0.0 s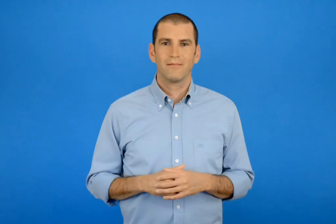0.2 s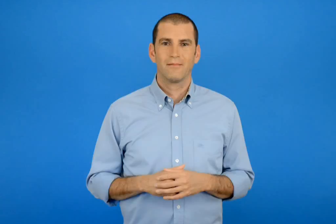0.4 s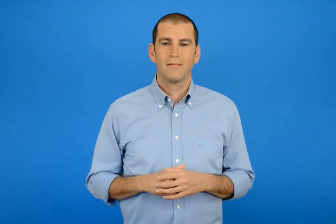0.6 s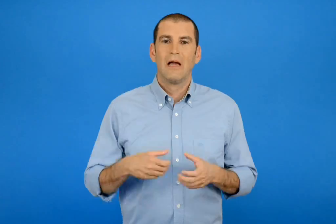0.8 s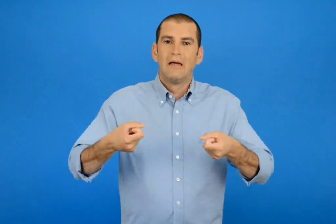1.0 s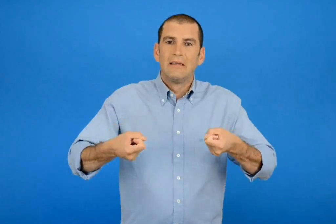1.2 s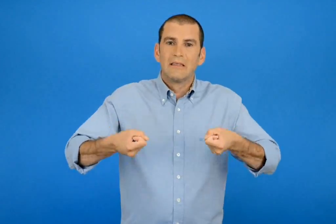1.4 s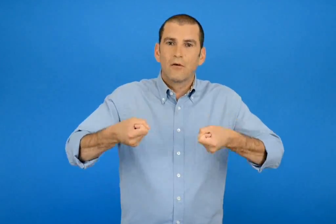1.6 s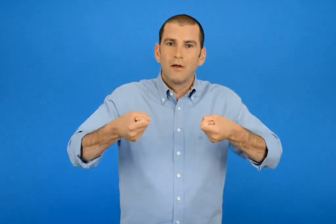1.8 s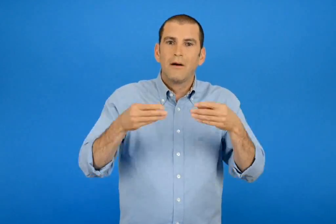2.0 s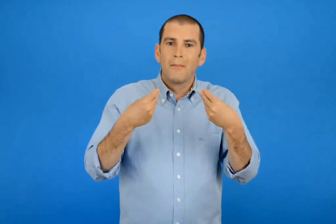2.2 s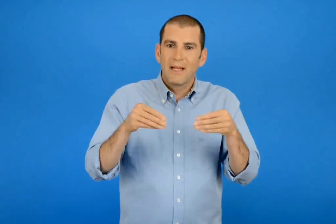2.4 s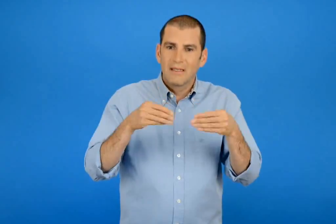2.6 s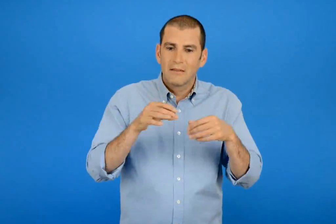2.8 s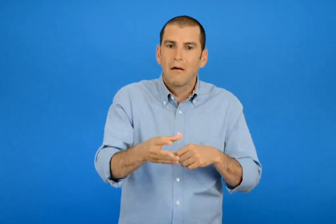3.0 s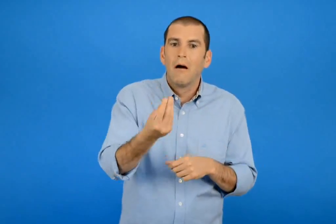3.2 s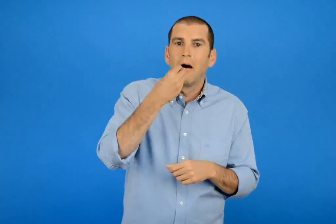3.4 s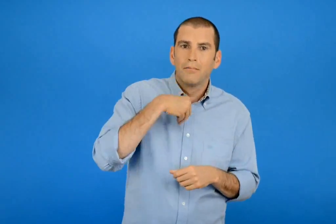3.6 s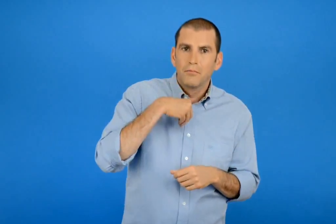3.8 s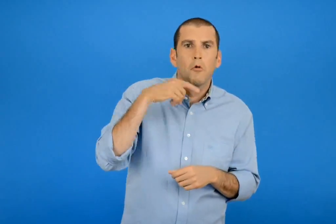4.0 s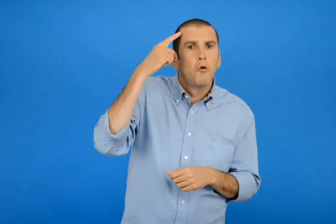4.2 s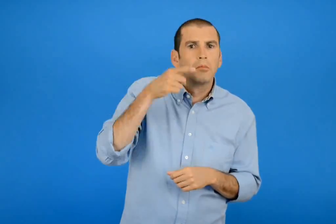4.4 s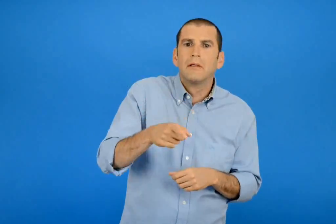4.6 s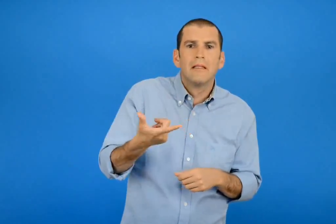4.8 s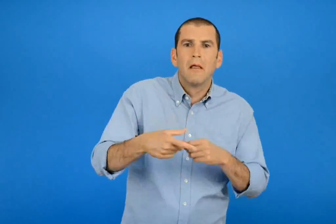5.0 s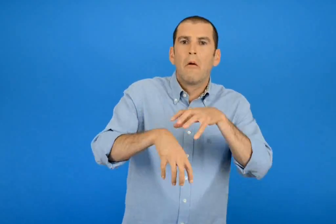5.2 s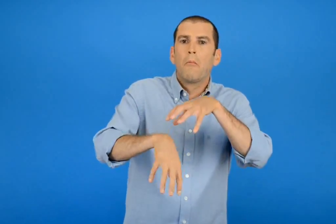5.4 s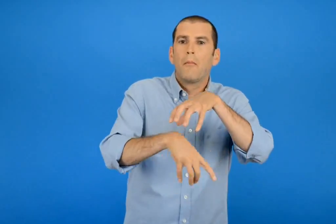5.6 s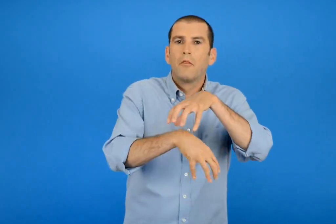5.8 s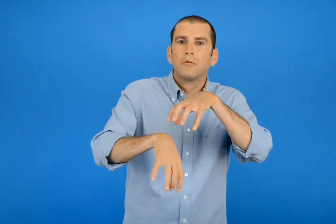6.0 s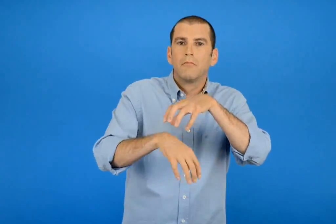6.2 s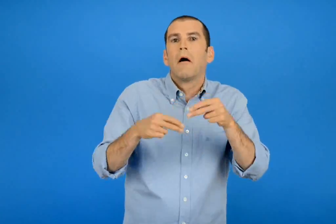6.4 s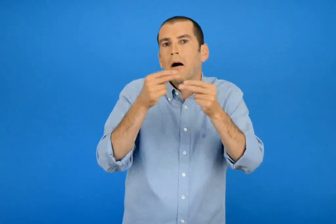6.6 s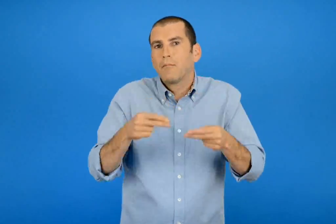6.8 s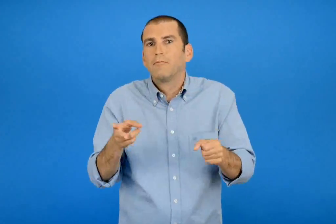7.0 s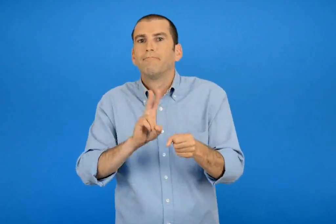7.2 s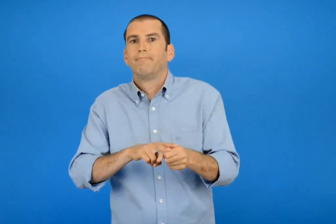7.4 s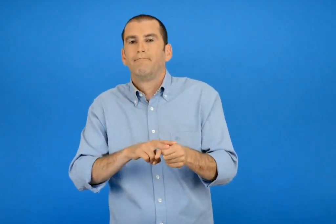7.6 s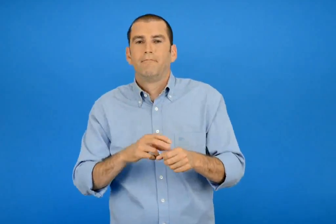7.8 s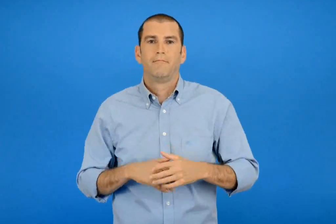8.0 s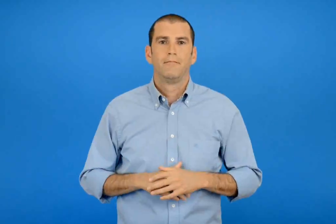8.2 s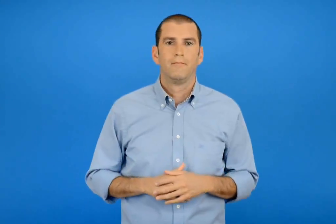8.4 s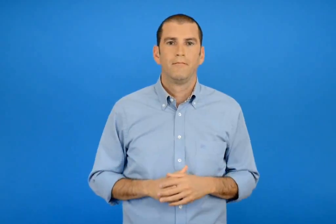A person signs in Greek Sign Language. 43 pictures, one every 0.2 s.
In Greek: τρώνε πλαστικές σακουλές γιατί νομίζουν ότι είναι μέδουσες και πεθαίνουν
